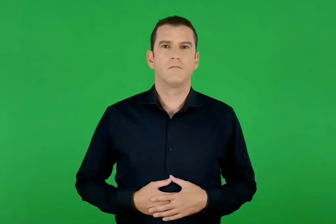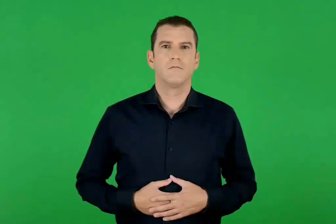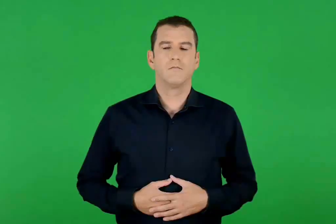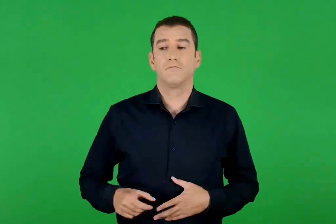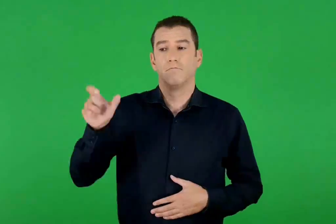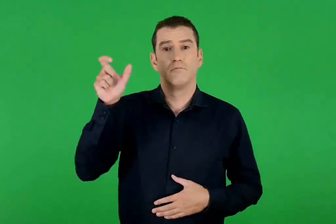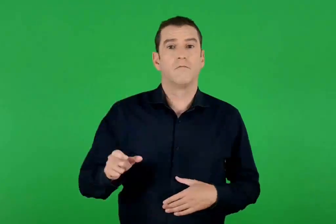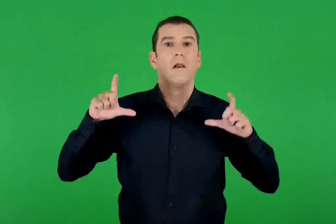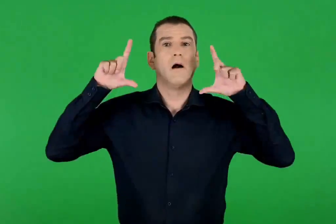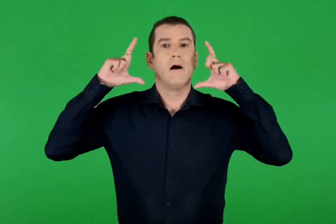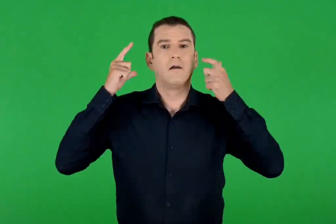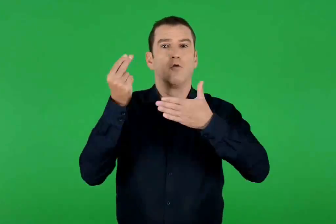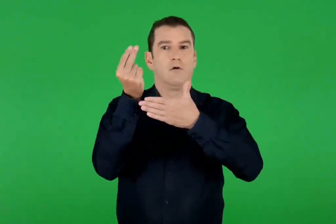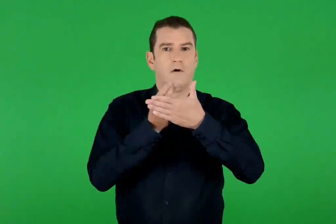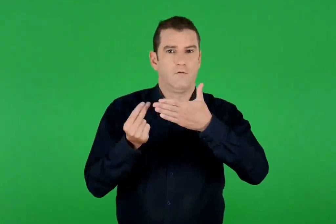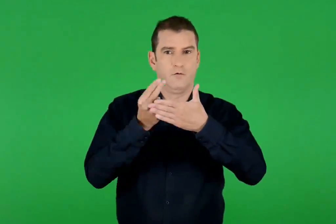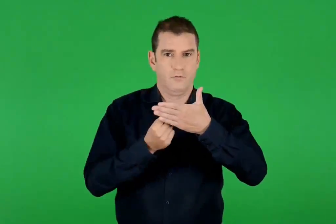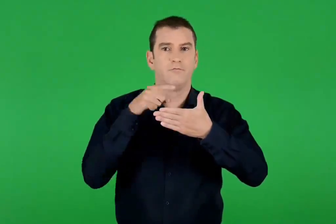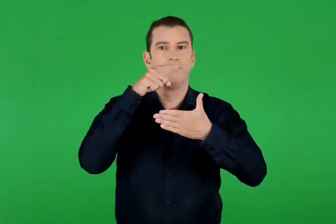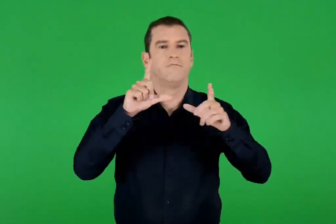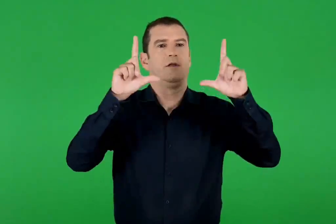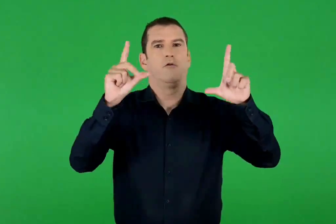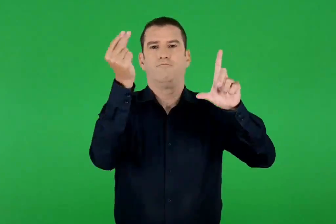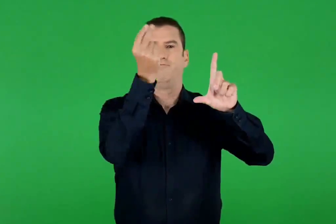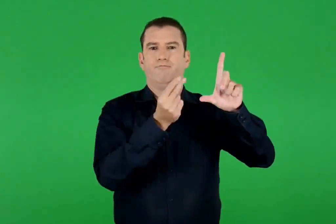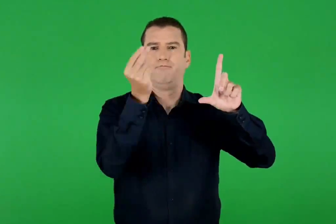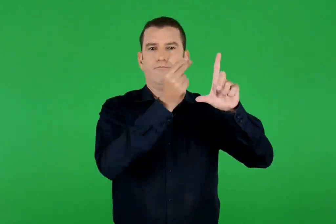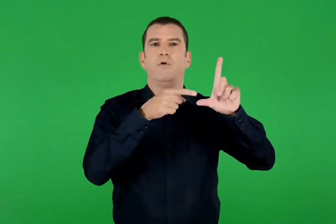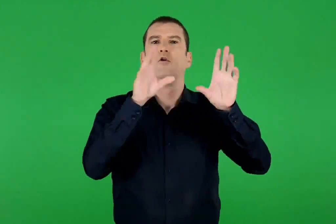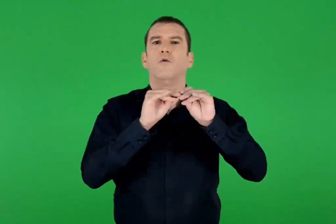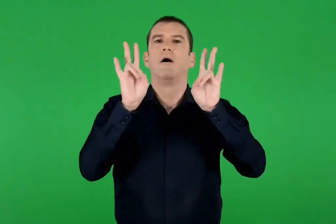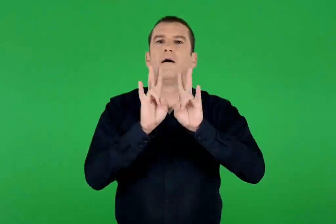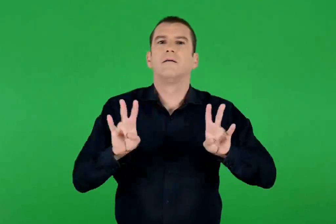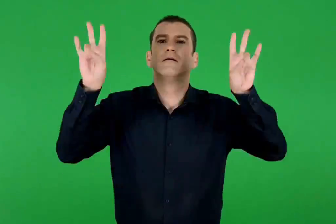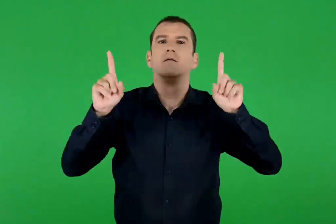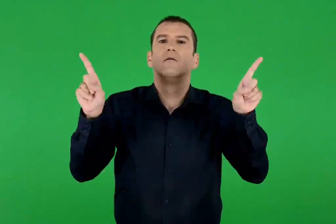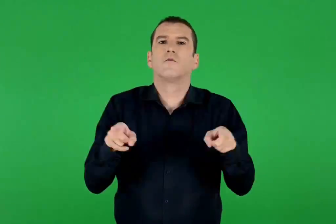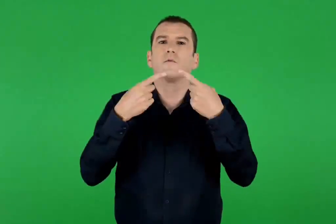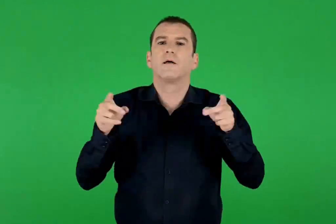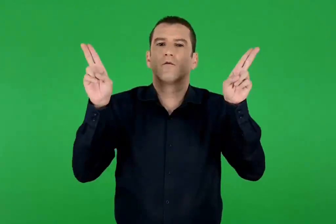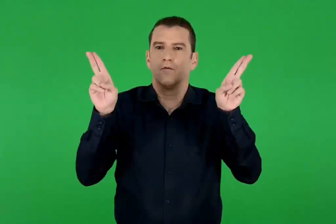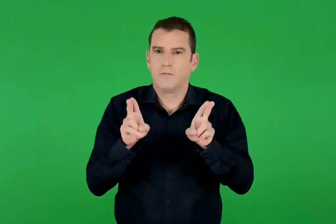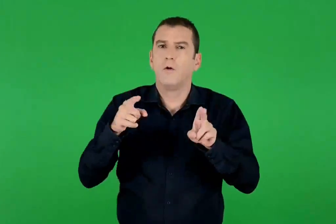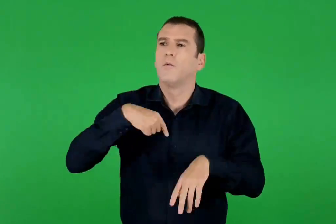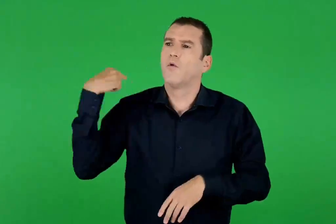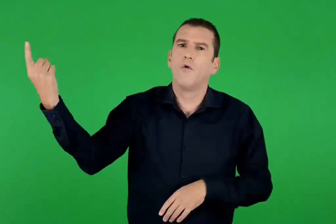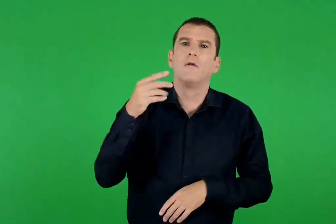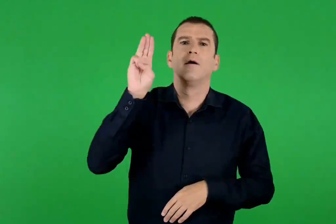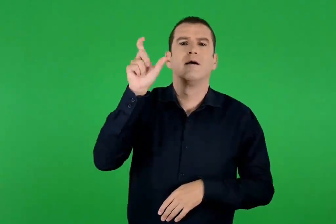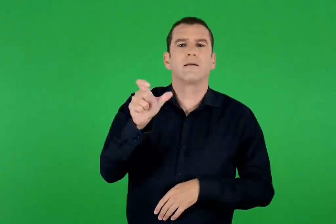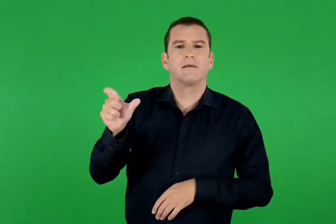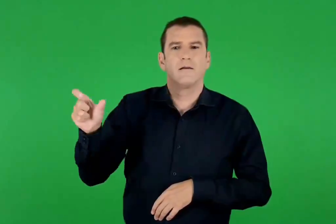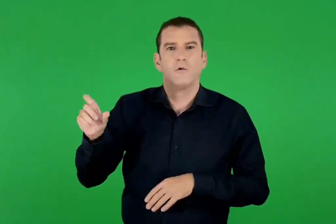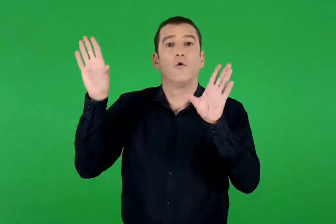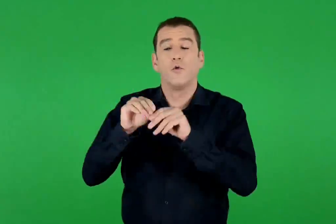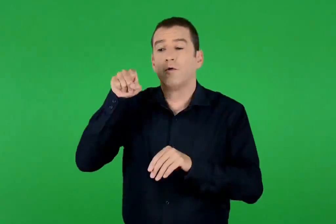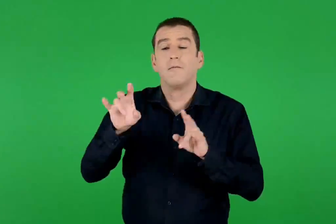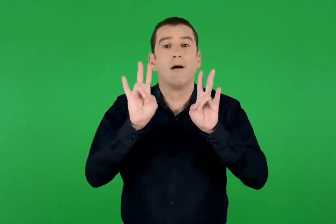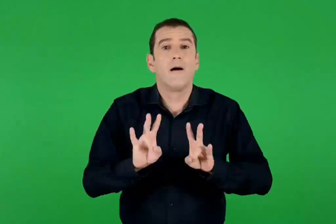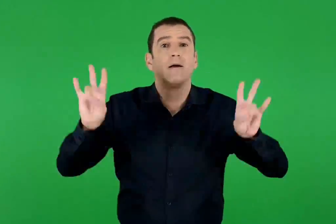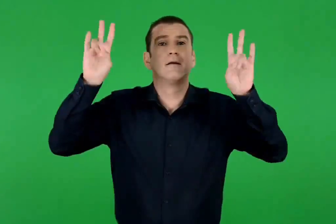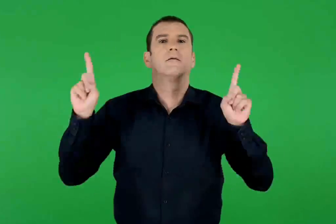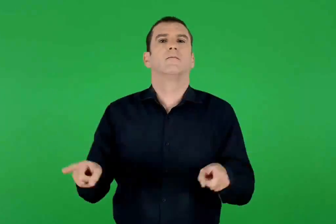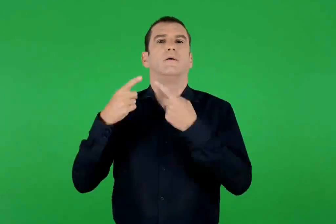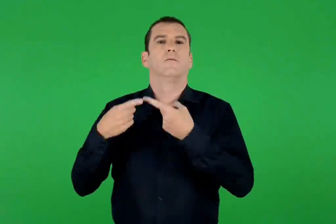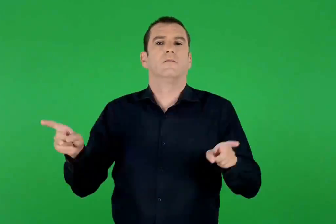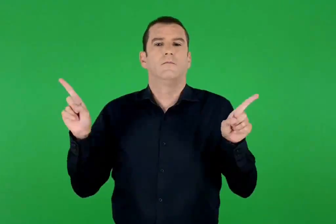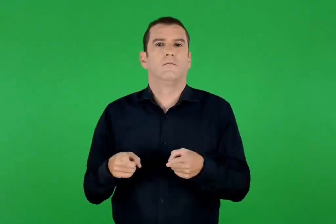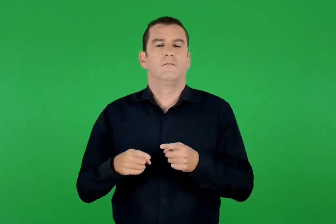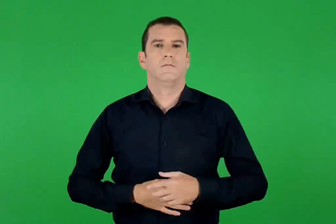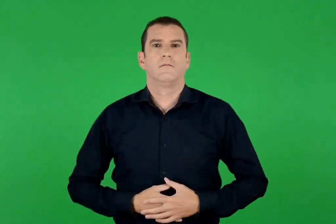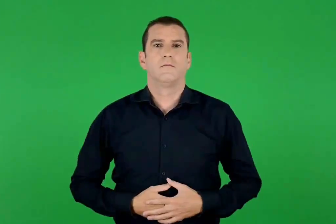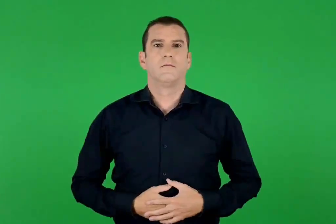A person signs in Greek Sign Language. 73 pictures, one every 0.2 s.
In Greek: ο αγιογράφος εικονογραφεί το αναστάσιμο τροπάριο που όλοι οι χριστιανοί ψάλλουν για την ανάσταση
